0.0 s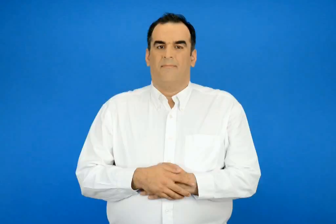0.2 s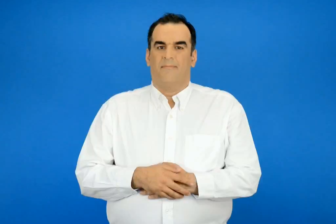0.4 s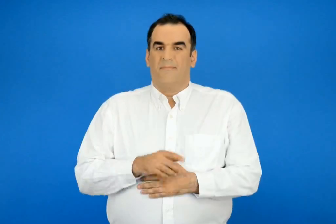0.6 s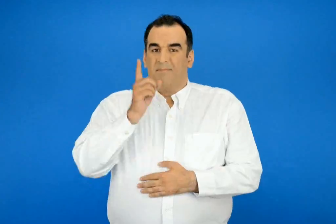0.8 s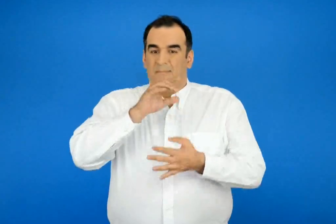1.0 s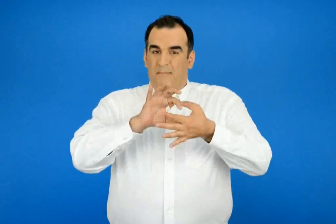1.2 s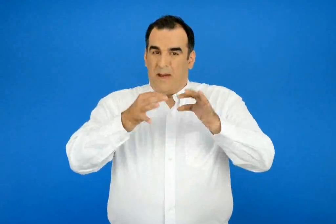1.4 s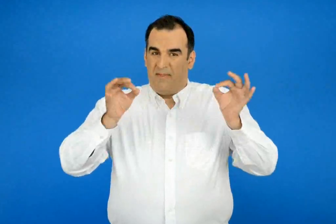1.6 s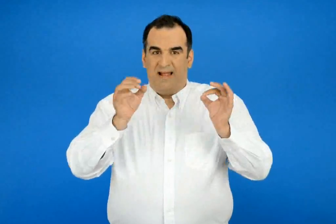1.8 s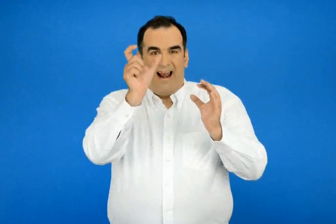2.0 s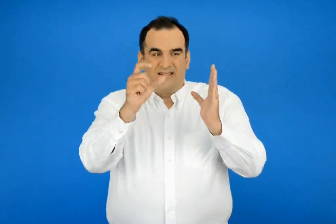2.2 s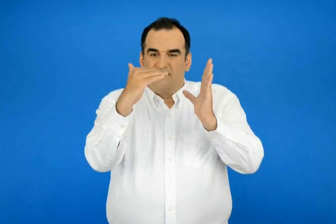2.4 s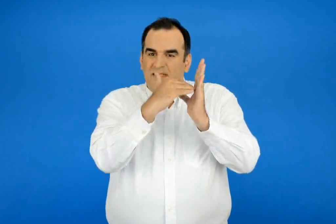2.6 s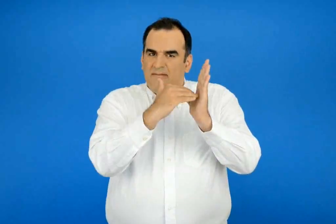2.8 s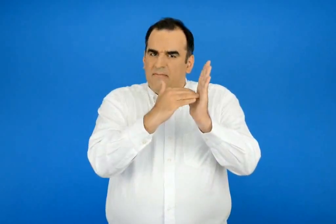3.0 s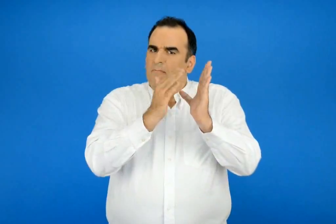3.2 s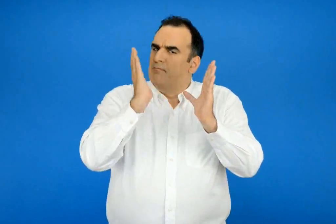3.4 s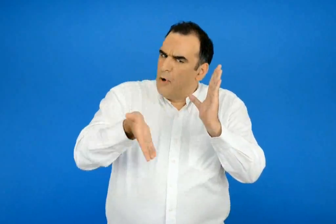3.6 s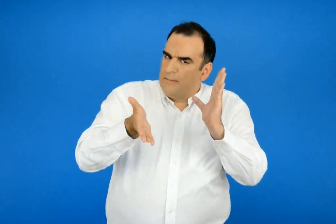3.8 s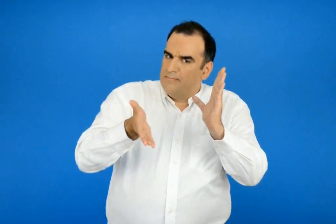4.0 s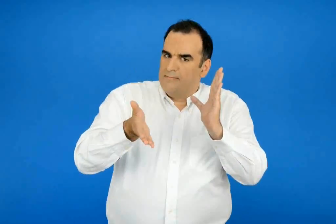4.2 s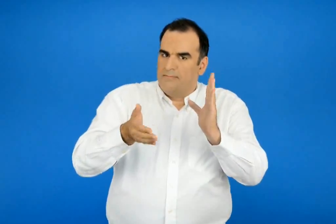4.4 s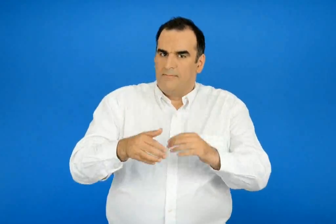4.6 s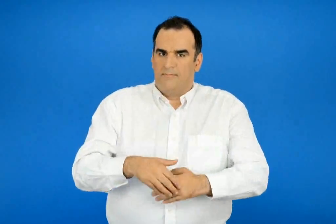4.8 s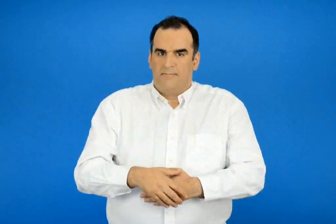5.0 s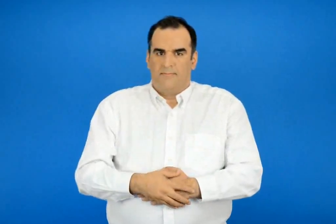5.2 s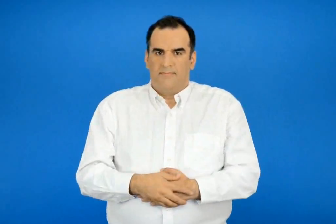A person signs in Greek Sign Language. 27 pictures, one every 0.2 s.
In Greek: το παραμύθι μπορεί να περιέχει τις λέξεις
